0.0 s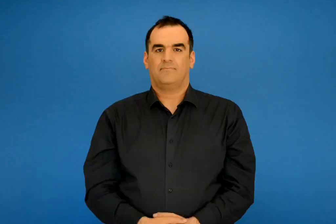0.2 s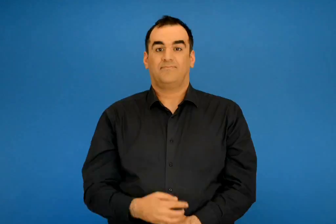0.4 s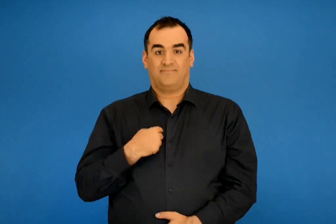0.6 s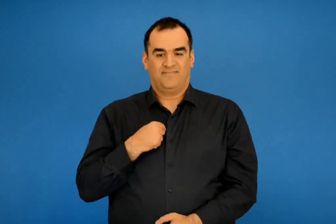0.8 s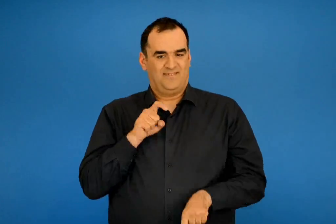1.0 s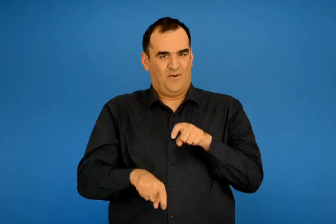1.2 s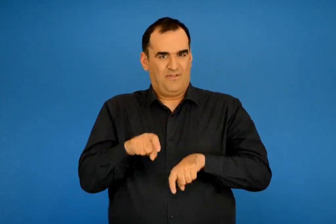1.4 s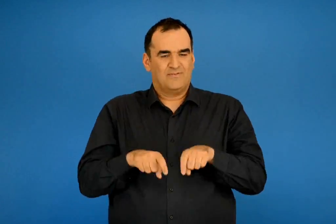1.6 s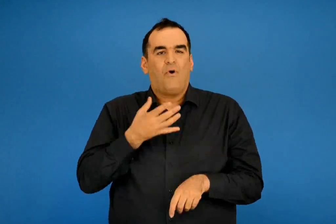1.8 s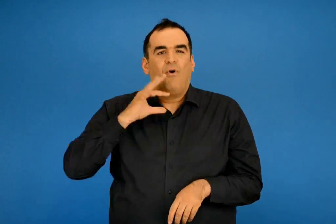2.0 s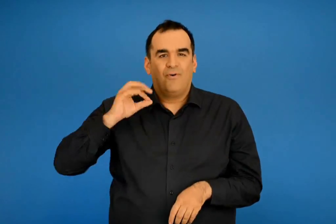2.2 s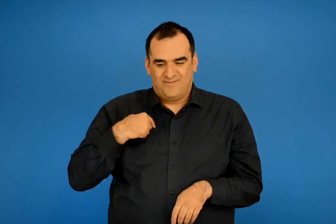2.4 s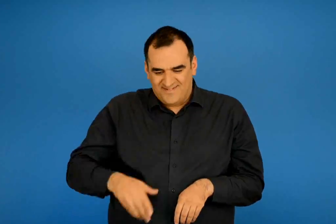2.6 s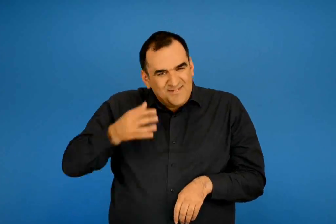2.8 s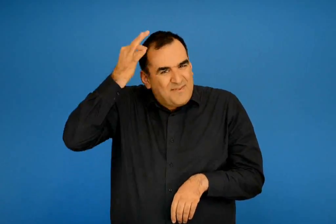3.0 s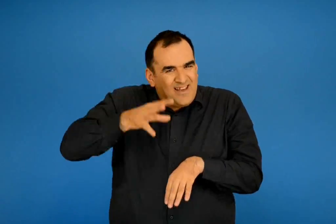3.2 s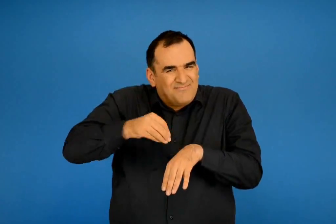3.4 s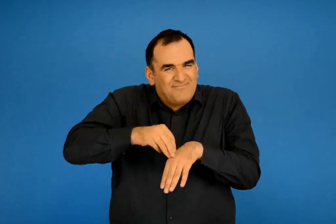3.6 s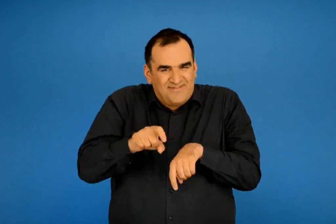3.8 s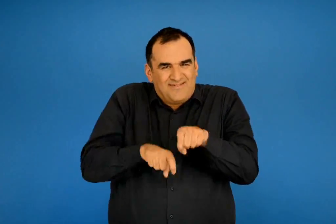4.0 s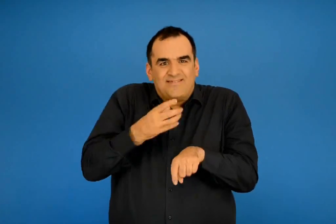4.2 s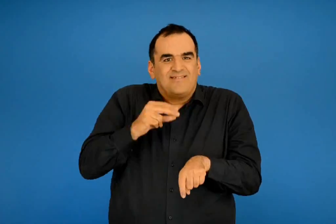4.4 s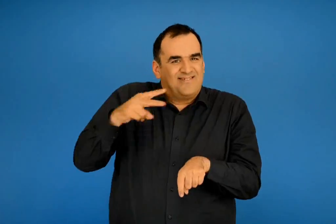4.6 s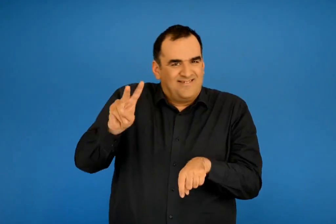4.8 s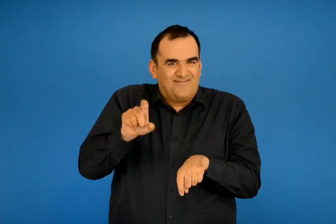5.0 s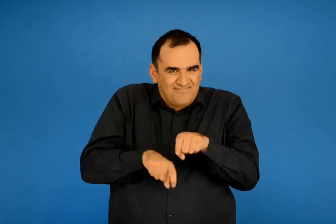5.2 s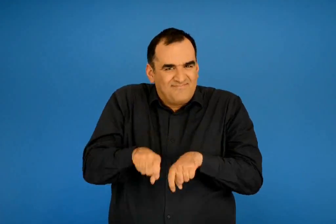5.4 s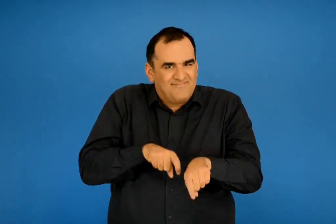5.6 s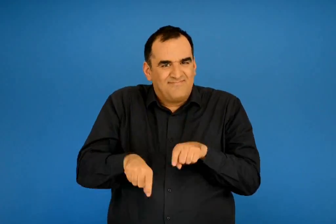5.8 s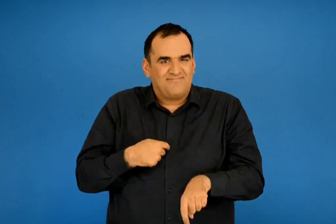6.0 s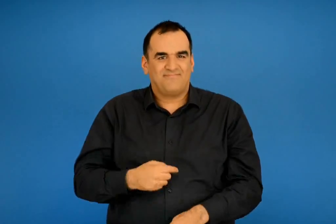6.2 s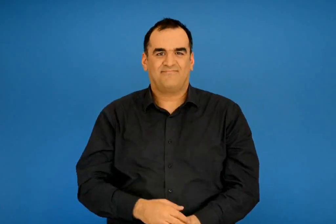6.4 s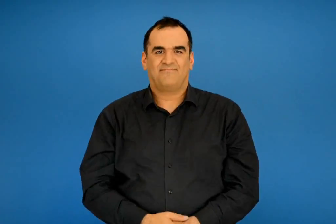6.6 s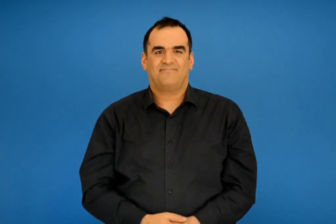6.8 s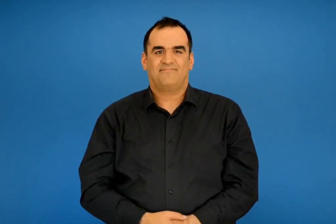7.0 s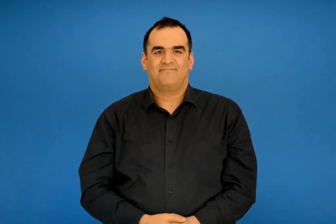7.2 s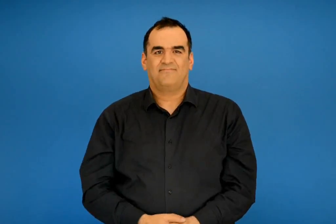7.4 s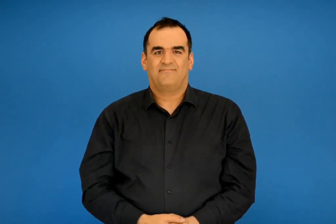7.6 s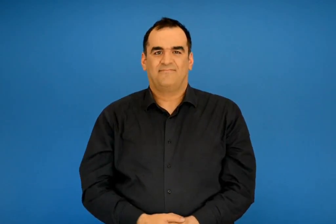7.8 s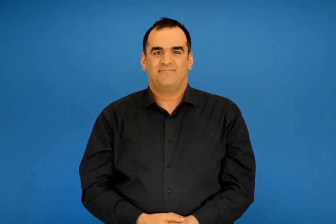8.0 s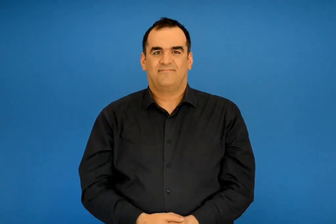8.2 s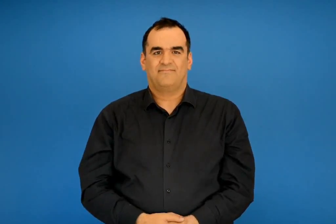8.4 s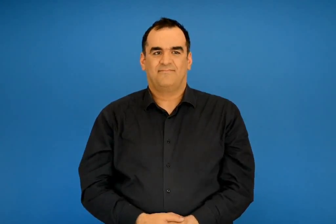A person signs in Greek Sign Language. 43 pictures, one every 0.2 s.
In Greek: τραγοπόδη εξαιτίας των ποδαριών μου που είναι τραγίσια είπε ο καλικάντζαρος
